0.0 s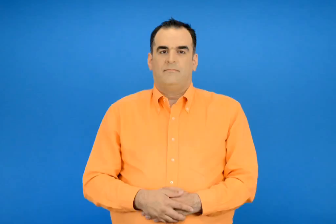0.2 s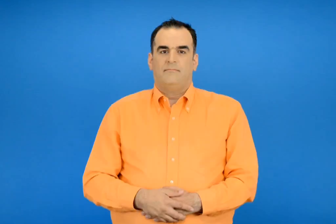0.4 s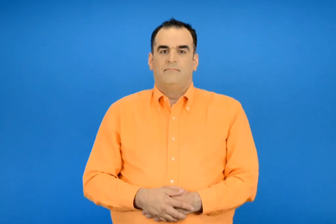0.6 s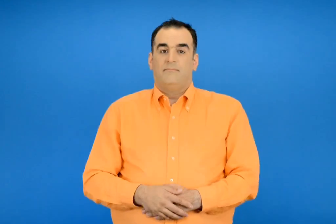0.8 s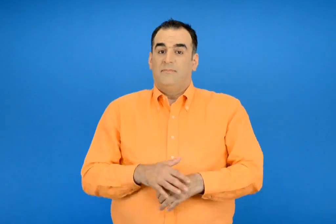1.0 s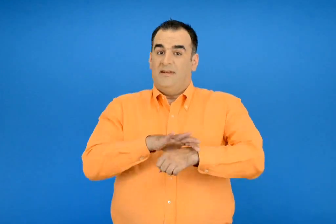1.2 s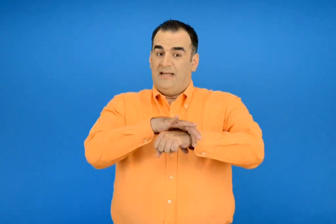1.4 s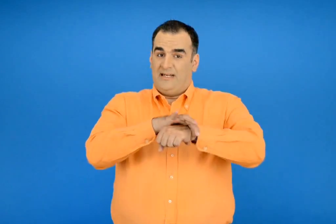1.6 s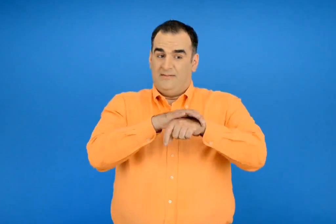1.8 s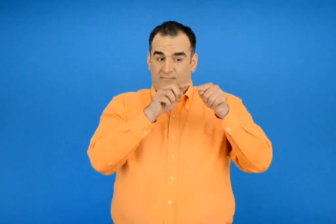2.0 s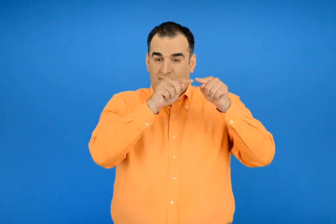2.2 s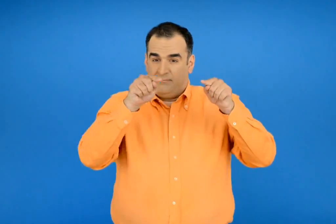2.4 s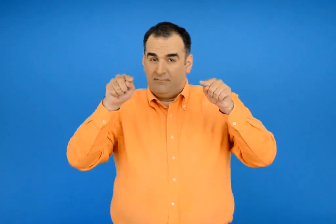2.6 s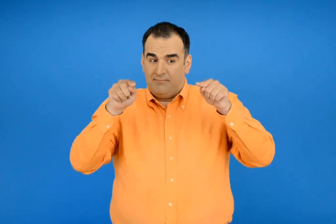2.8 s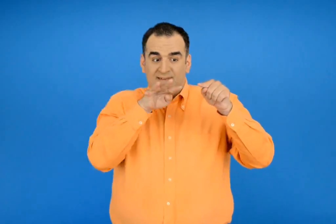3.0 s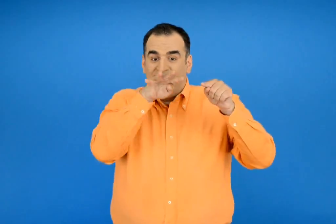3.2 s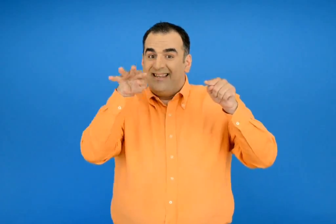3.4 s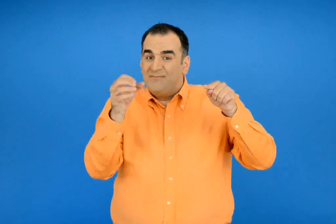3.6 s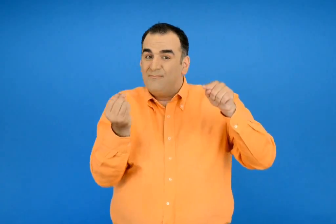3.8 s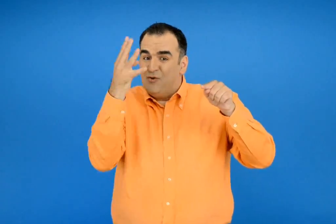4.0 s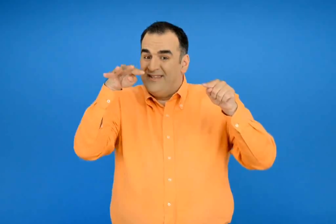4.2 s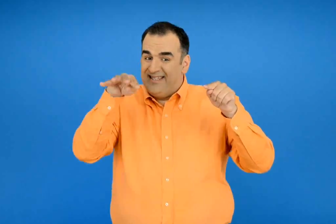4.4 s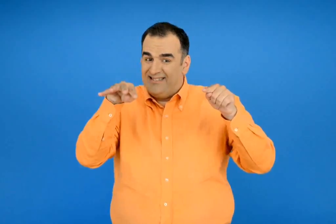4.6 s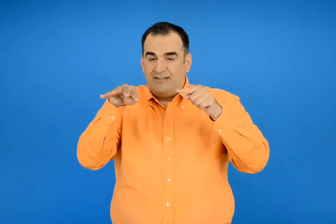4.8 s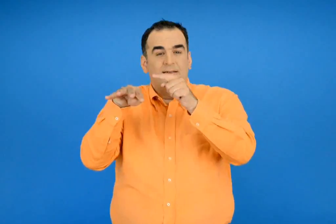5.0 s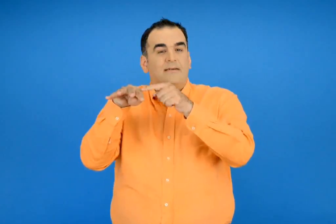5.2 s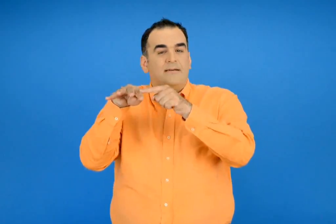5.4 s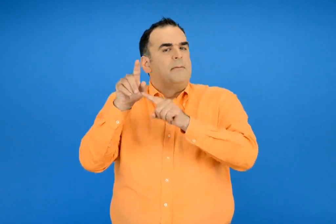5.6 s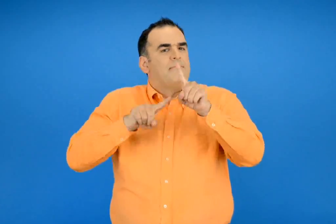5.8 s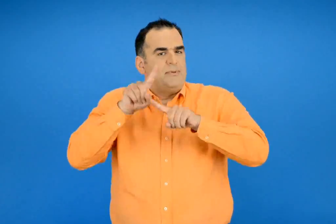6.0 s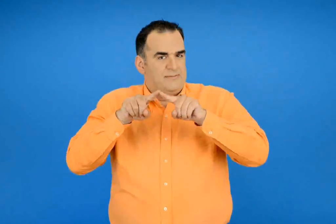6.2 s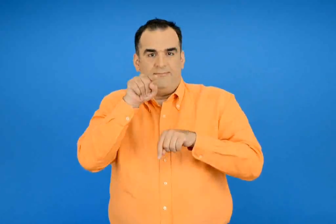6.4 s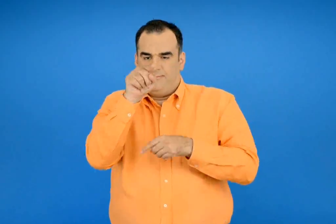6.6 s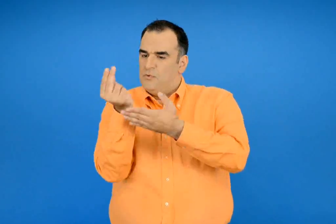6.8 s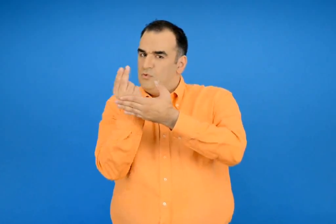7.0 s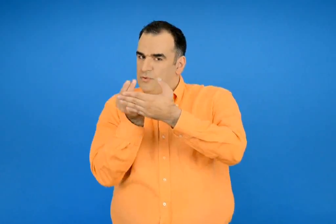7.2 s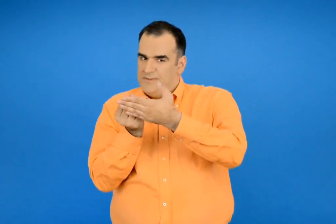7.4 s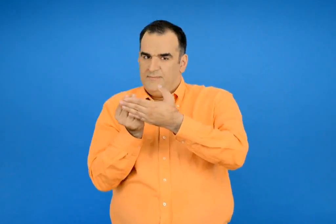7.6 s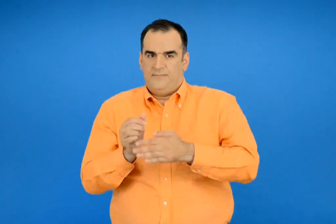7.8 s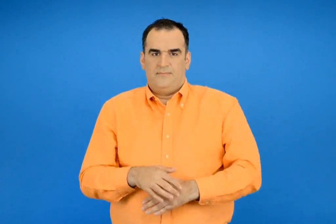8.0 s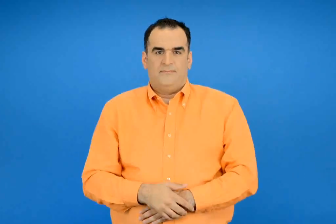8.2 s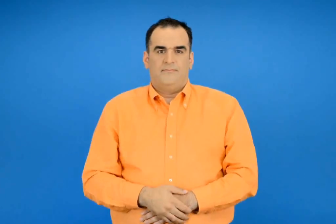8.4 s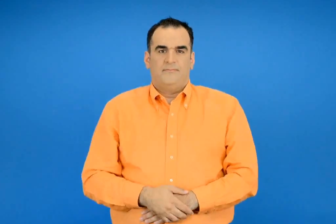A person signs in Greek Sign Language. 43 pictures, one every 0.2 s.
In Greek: ποιές θα είναι οι επόμενες 4 χάντρες ; τις ζωγραφίζω
